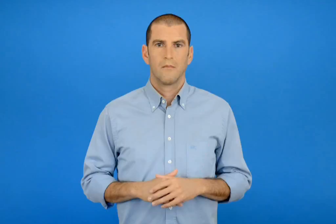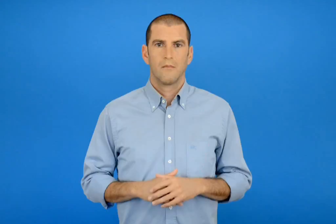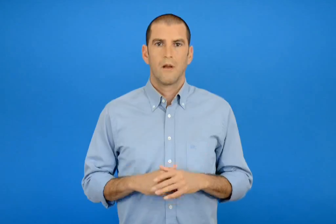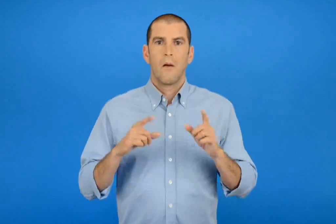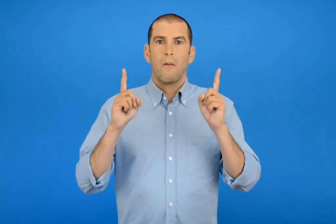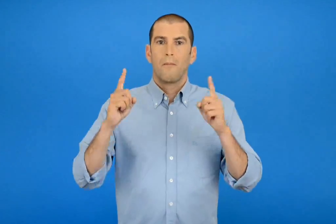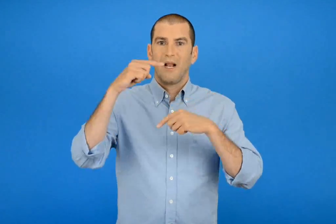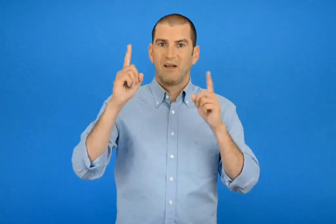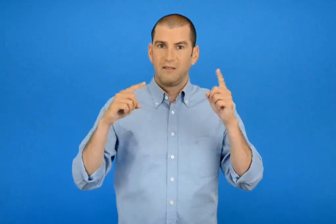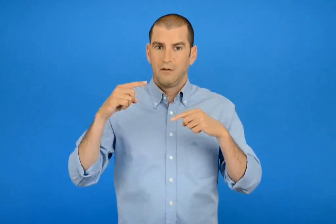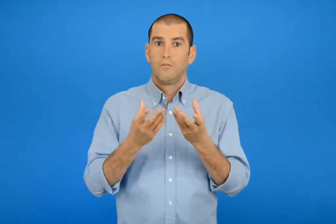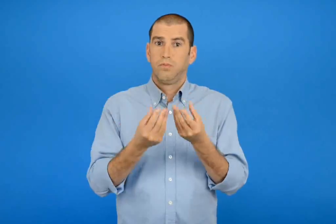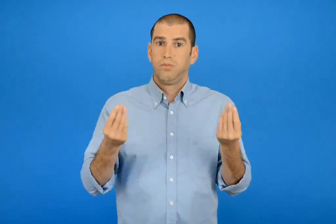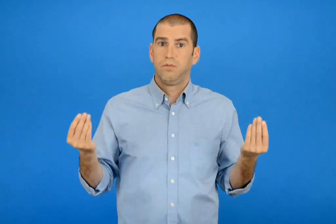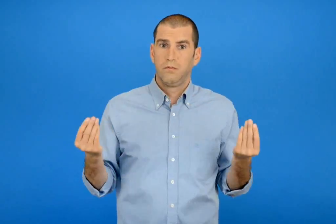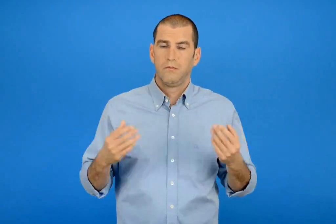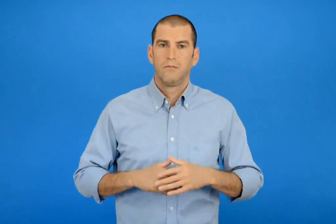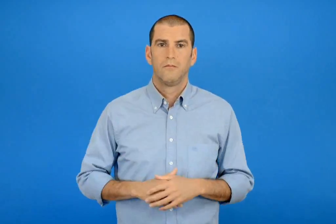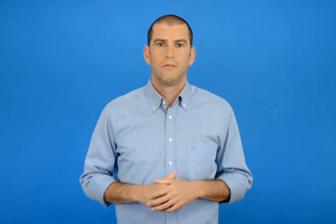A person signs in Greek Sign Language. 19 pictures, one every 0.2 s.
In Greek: πιο πολλές πλευρές ;
